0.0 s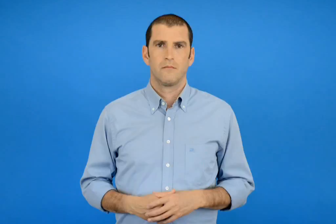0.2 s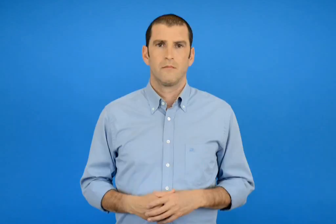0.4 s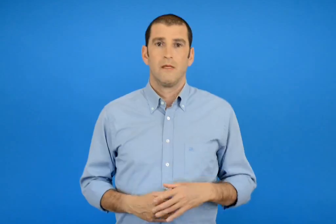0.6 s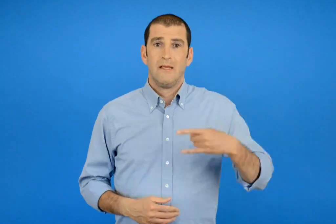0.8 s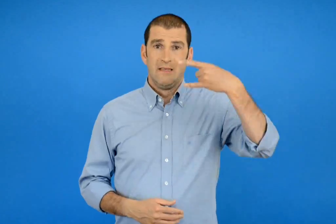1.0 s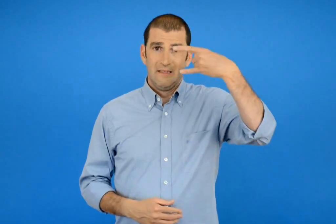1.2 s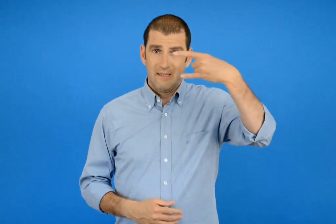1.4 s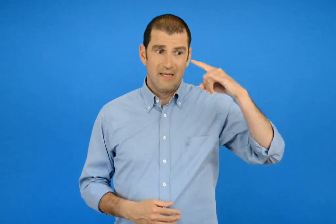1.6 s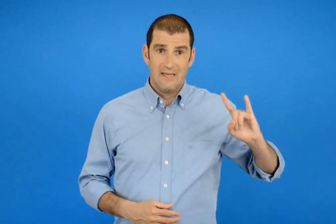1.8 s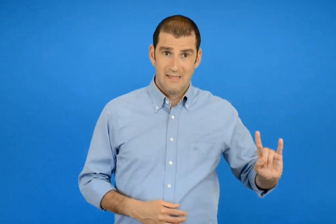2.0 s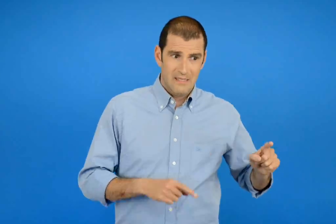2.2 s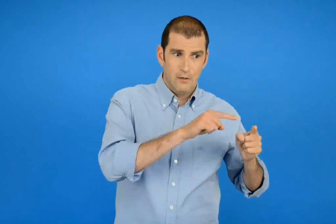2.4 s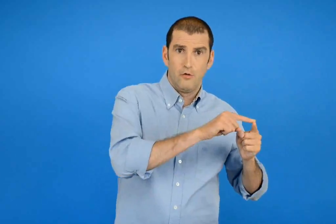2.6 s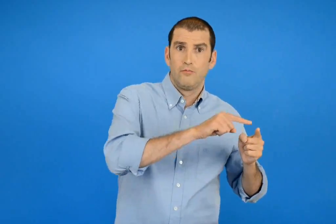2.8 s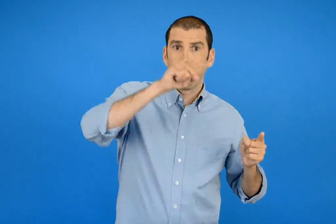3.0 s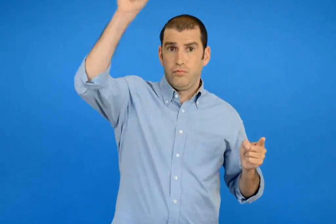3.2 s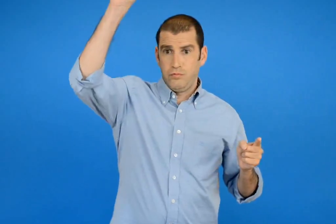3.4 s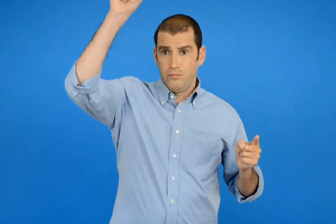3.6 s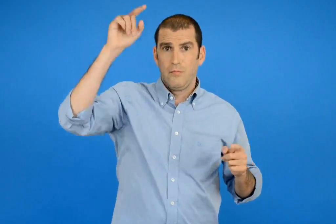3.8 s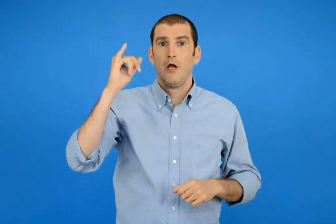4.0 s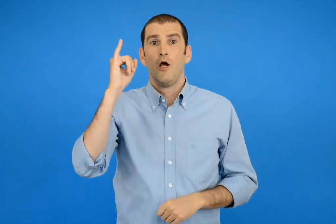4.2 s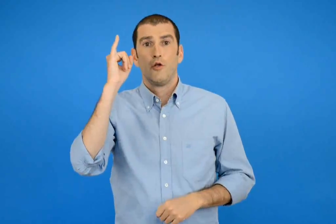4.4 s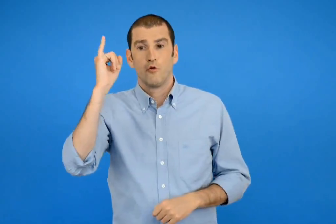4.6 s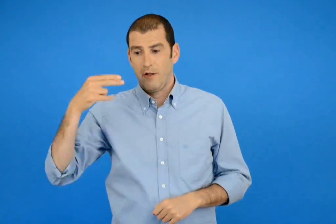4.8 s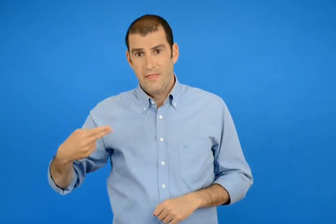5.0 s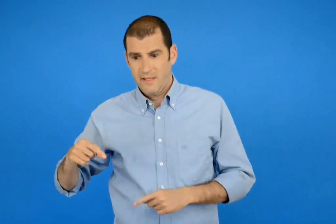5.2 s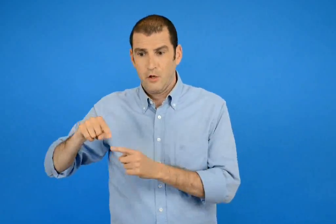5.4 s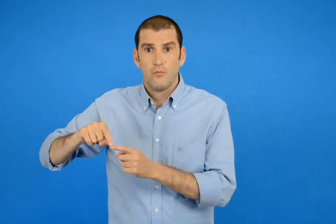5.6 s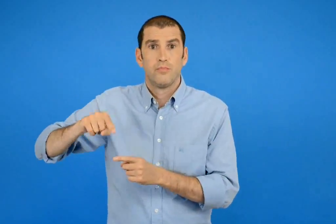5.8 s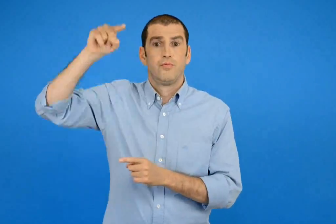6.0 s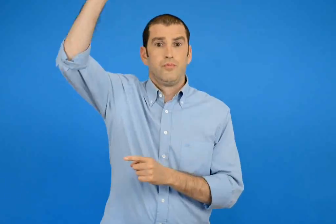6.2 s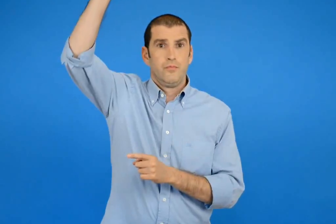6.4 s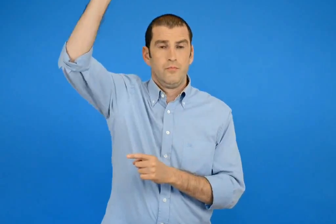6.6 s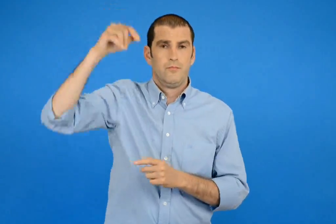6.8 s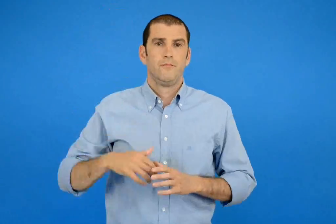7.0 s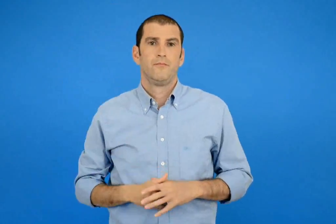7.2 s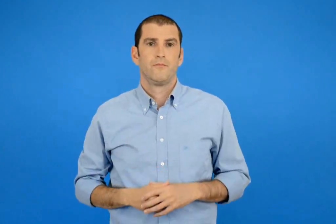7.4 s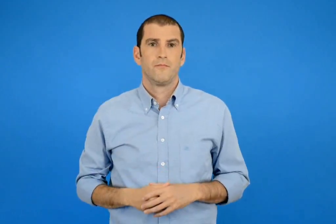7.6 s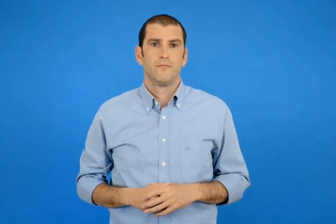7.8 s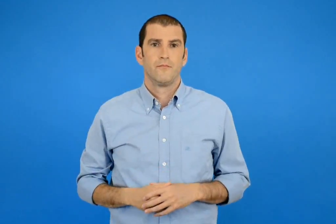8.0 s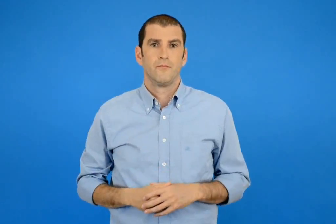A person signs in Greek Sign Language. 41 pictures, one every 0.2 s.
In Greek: προεκτείνω με τον χάρακα μου τα ευθύγραμμα τμήματα ζη και ιθ
